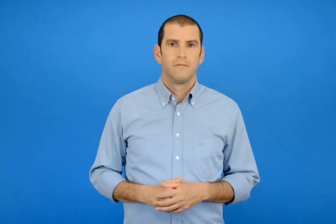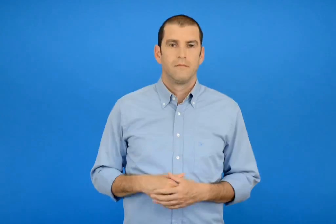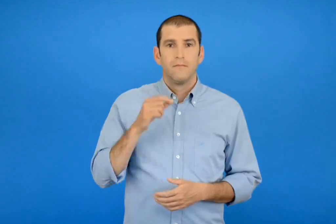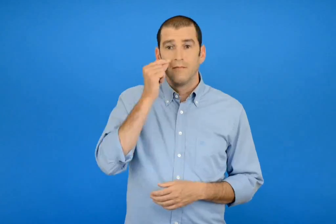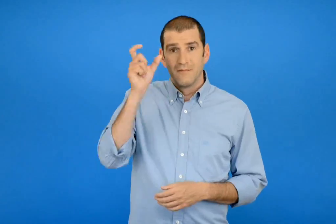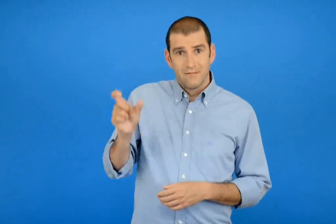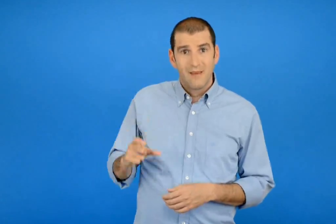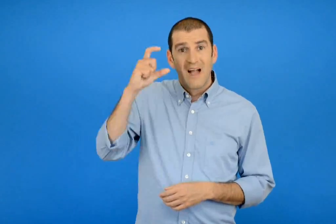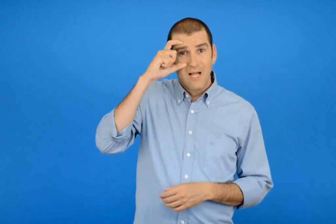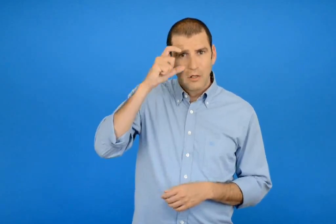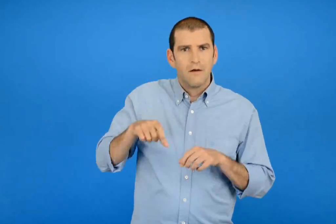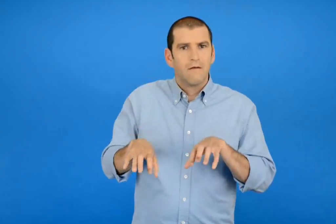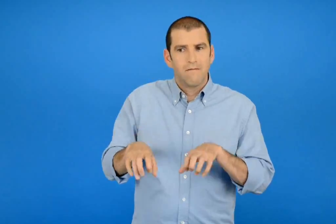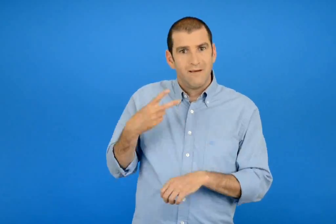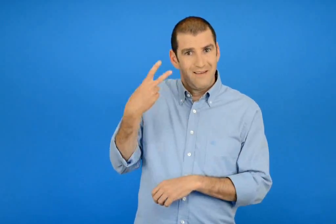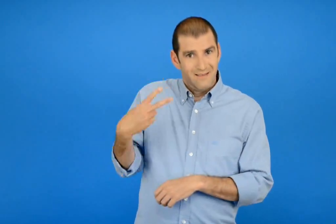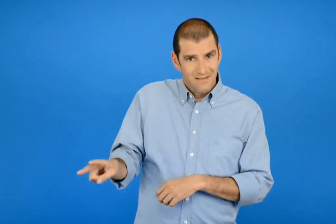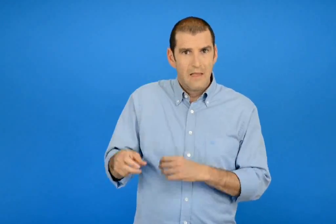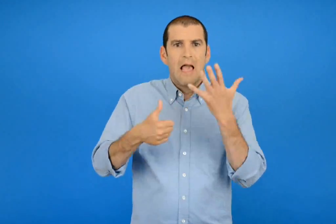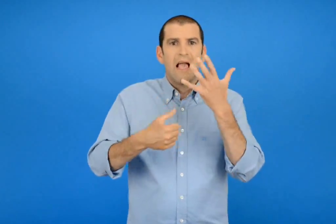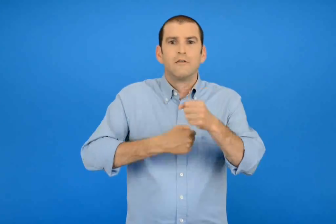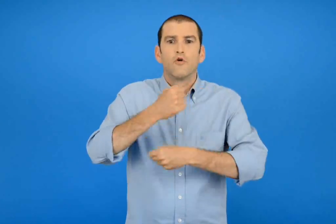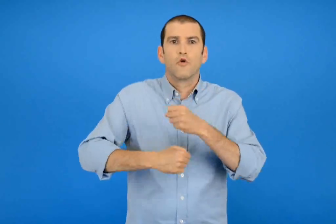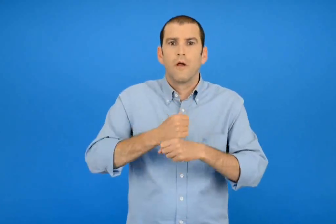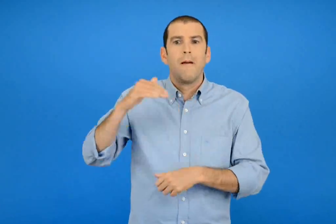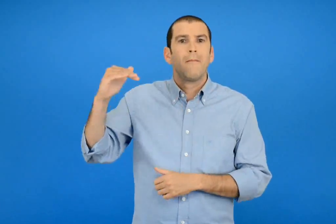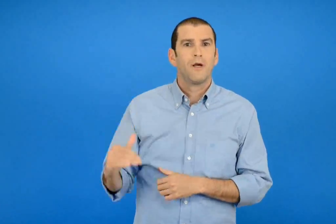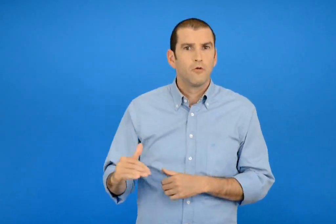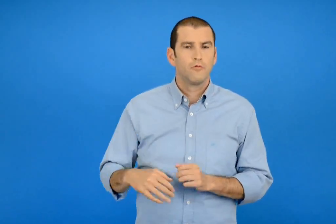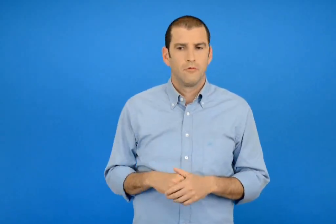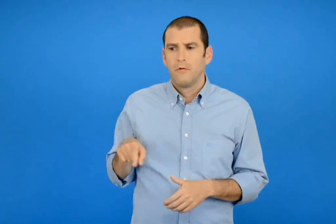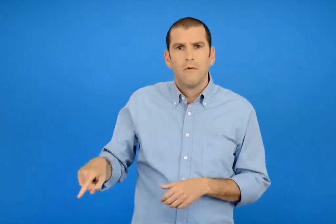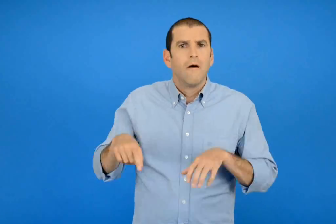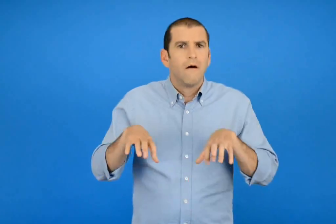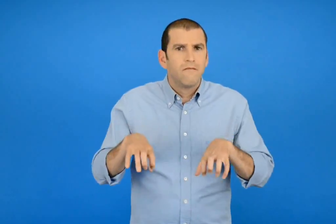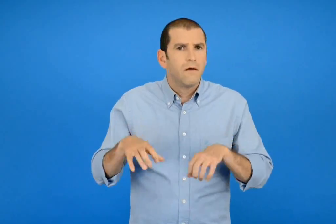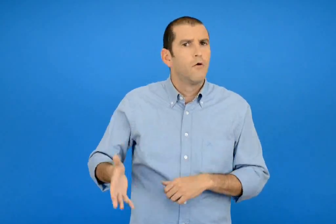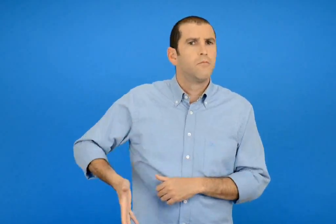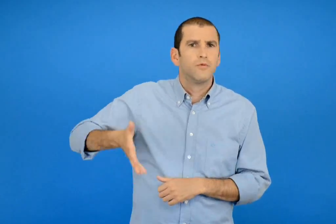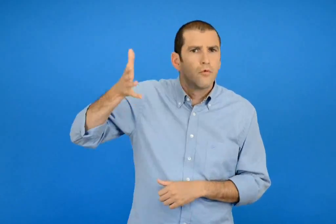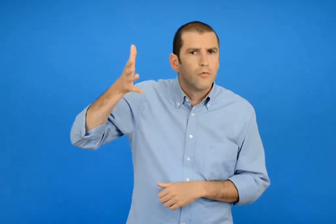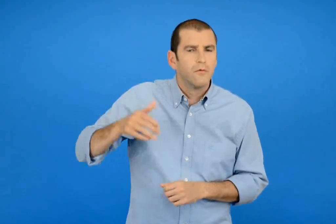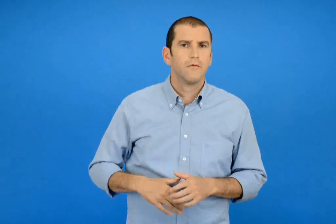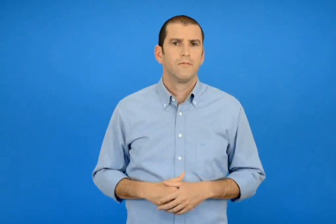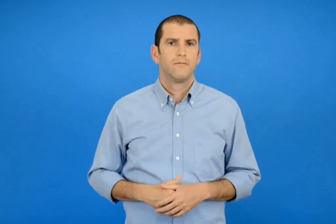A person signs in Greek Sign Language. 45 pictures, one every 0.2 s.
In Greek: ο σκύλος του είναι 6 χρονιά μικρότερος πόσο χρονών είναι ο σκύλος του ;
